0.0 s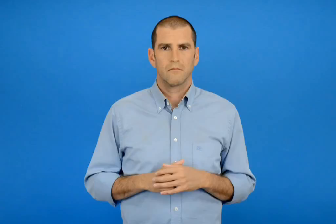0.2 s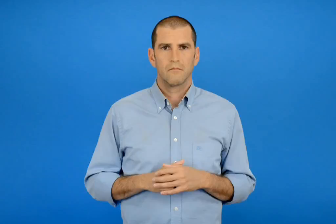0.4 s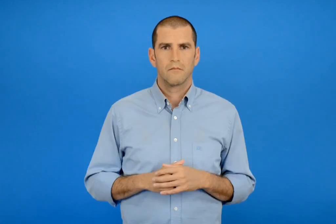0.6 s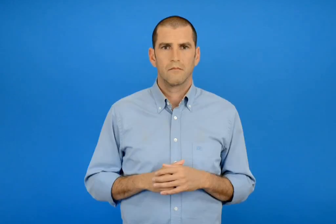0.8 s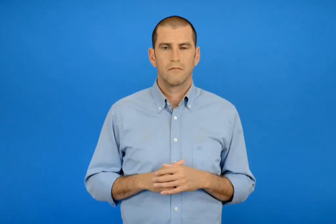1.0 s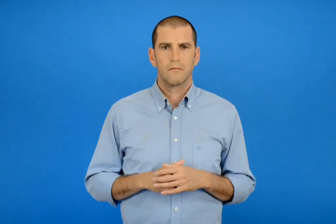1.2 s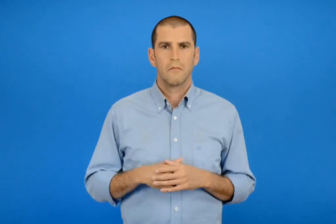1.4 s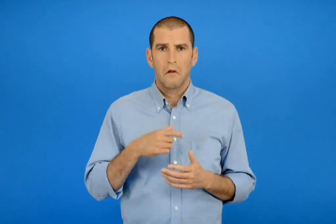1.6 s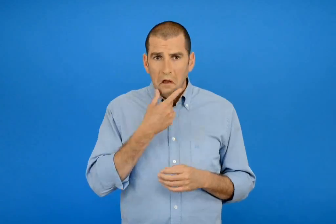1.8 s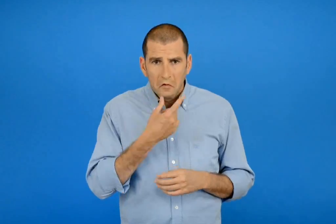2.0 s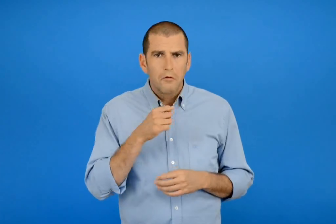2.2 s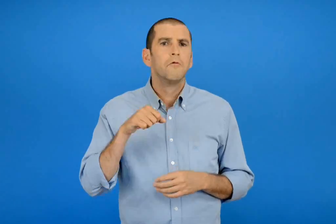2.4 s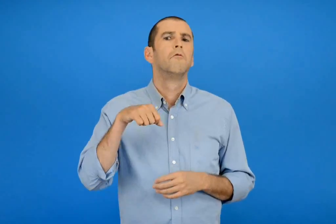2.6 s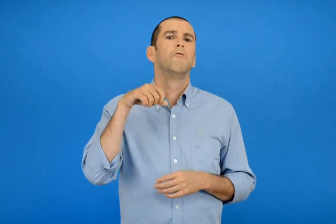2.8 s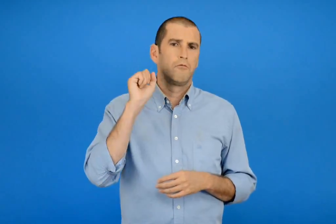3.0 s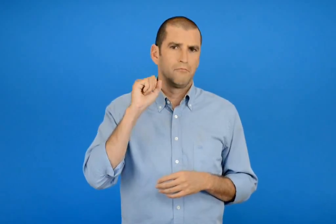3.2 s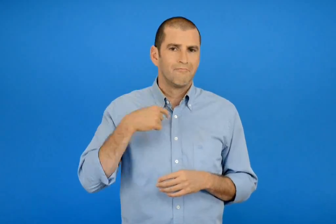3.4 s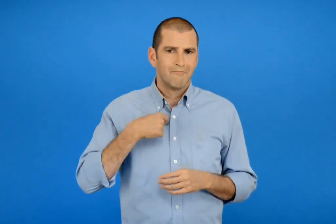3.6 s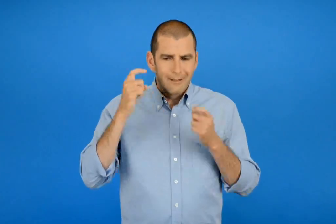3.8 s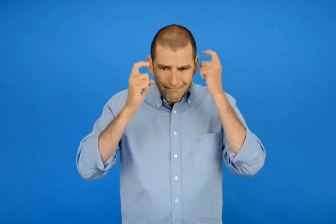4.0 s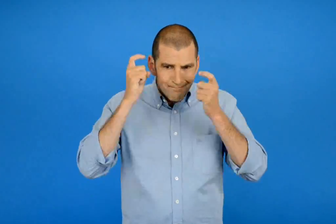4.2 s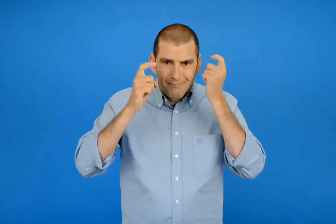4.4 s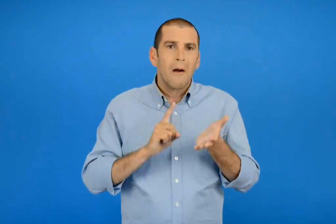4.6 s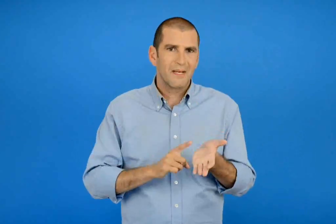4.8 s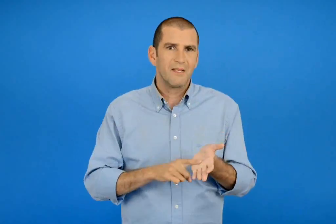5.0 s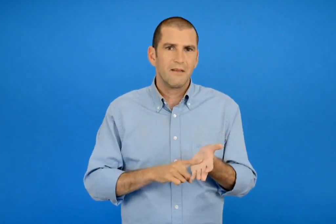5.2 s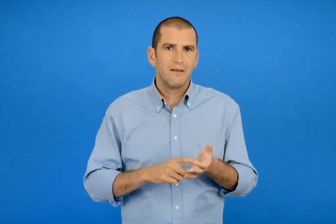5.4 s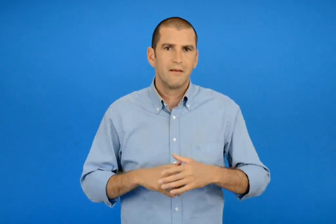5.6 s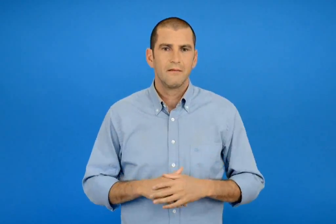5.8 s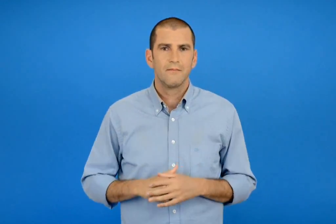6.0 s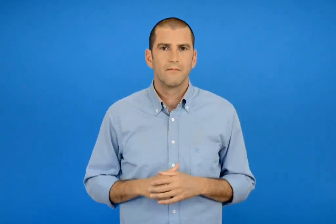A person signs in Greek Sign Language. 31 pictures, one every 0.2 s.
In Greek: δεν είναι εύκολο πρέπει να σκεφτώ
